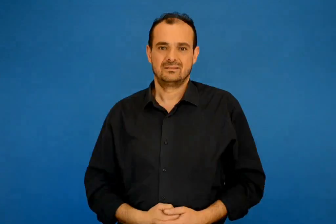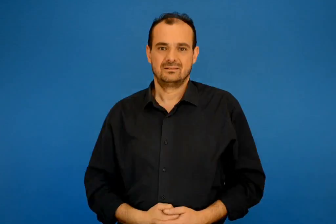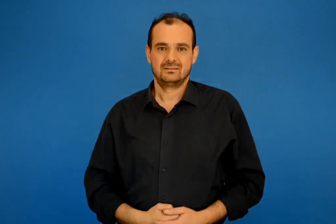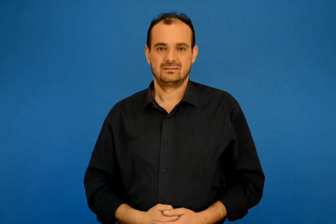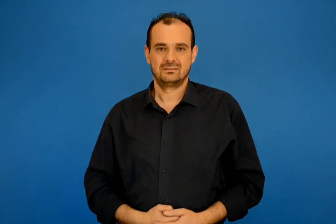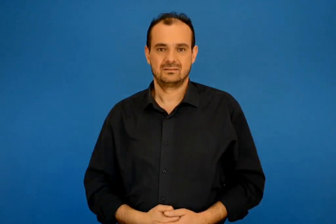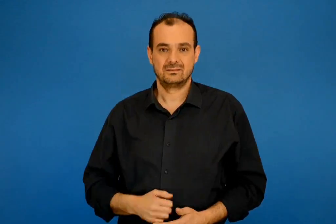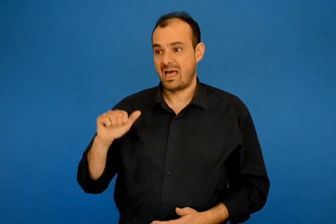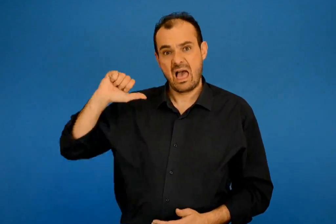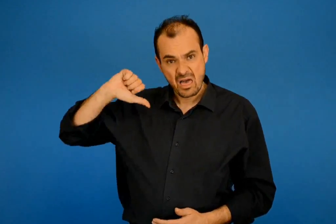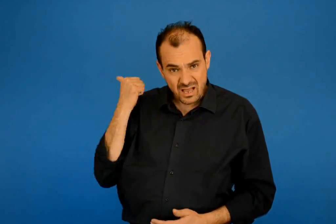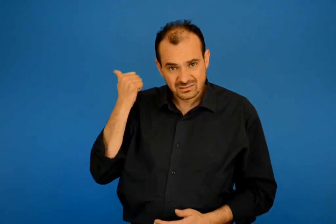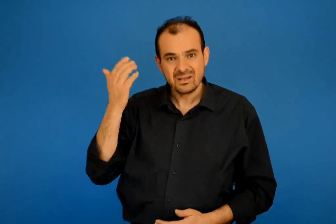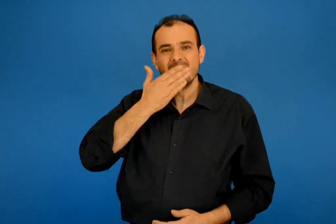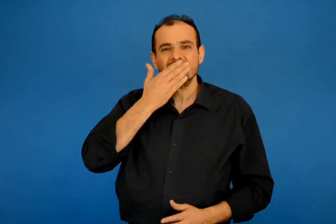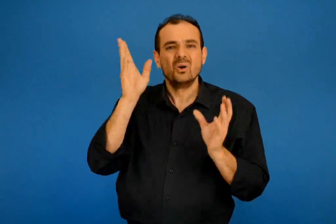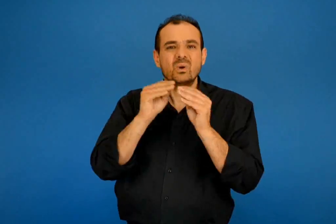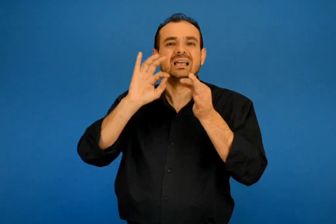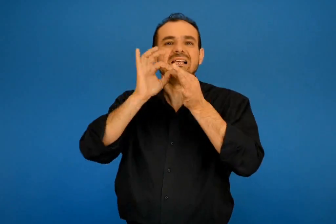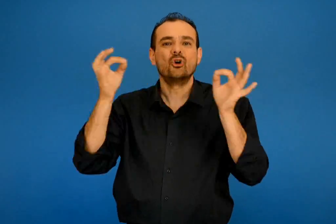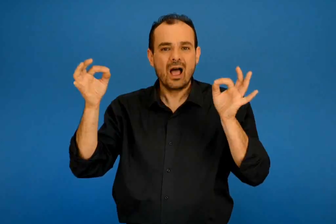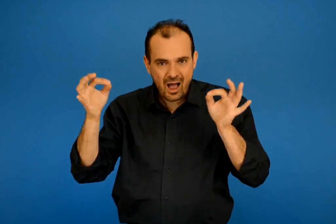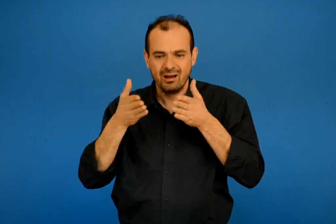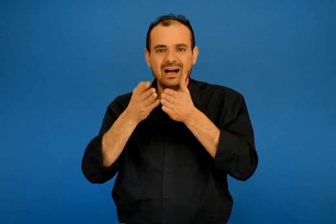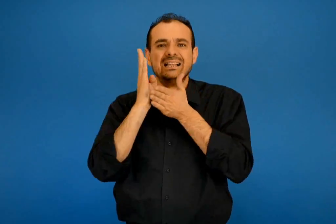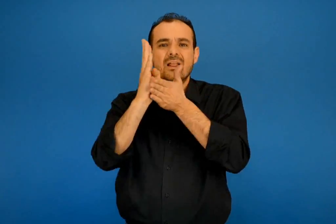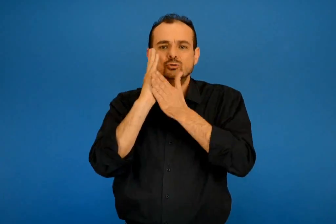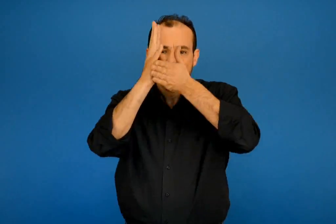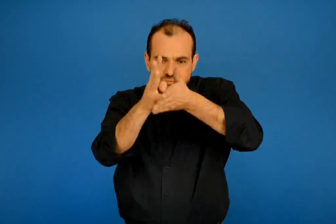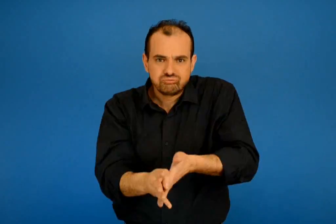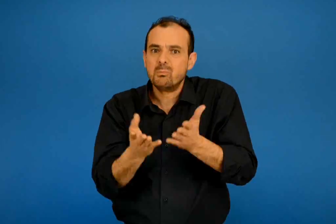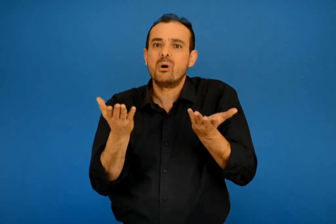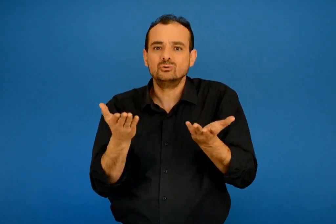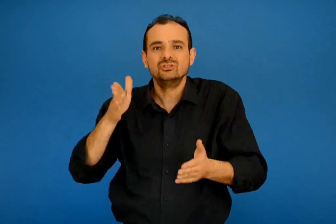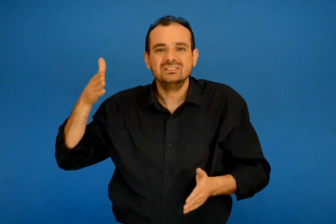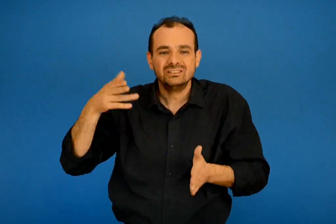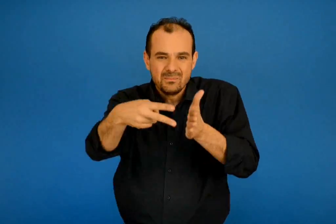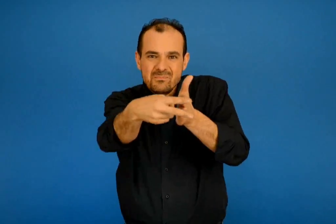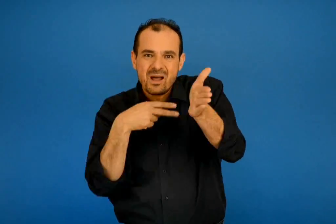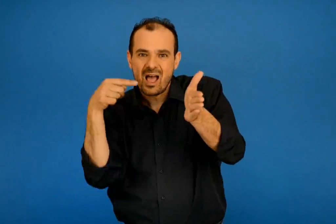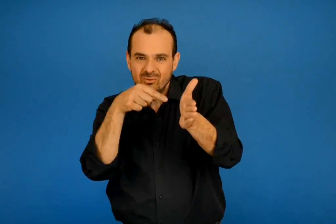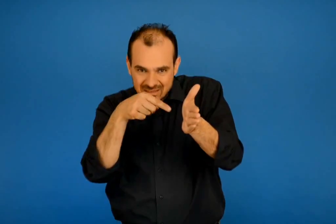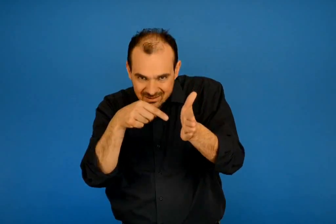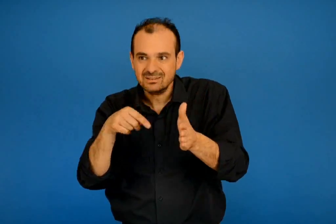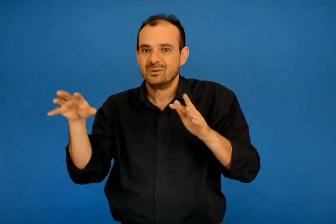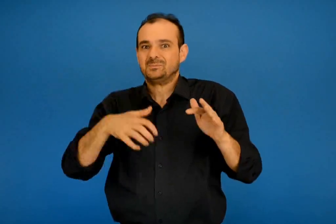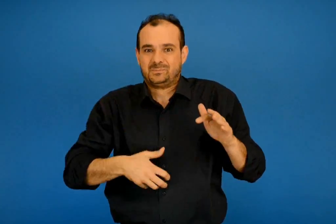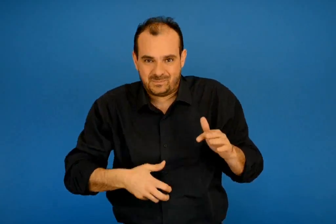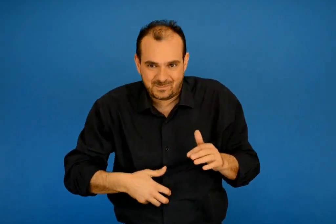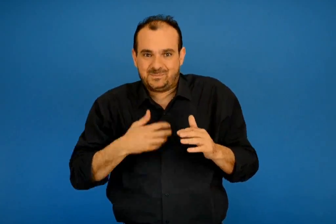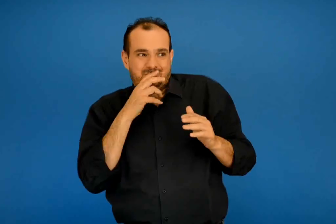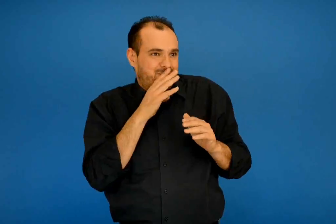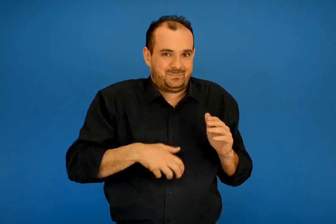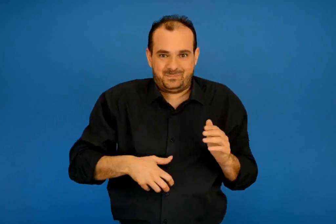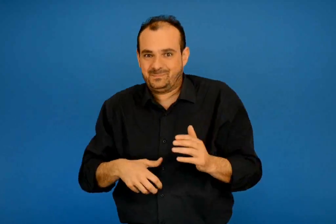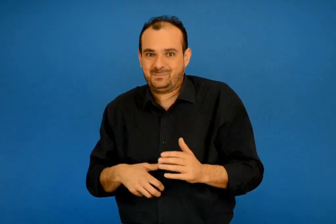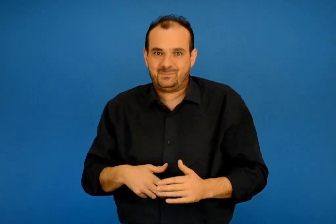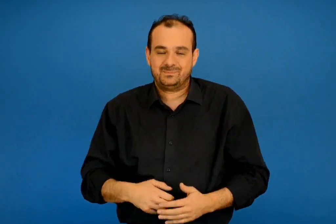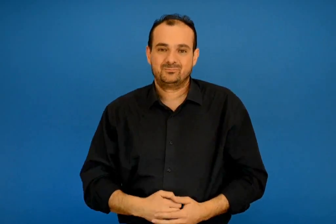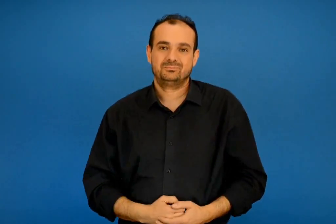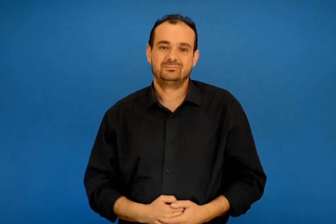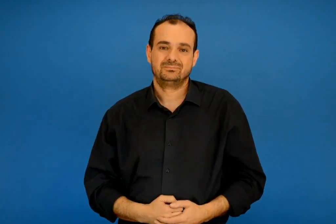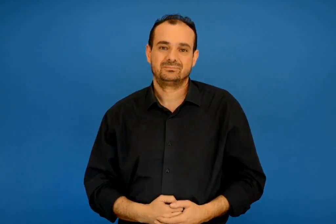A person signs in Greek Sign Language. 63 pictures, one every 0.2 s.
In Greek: χτες πάλι όταν στο μάθημα της ιστορίας ρωτούσε η δασκάλα πως βυθίστηκε ο τιτανικός πετάχτηκε το μελανούρι και φώναξε περιπαιχτικά
